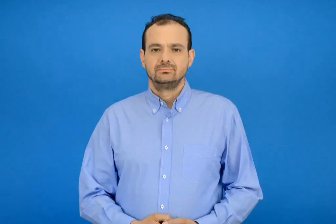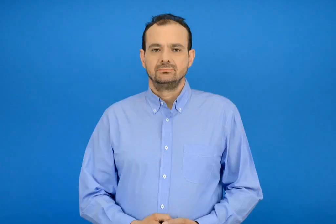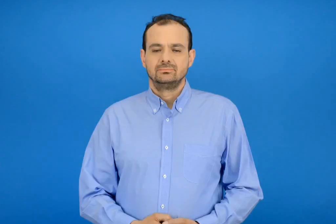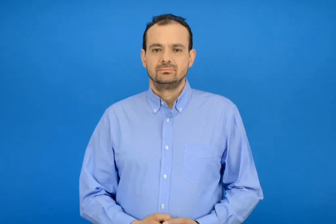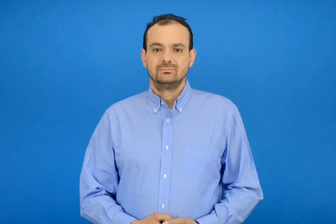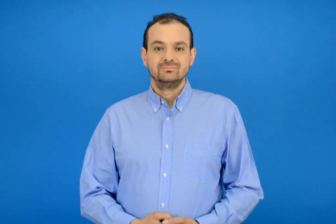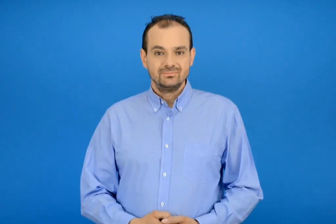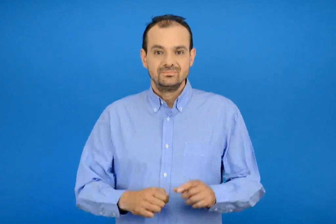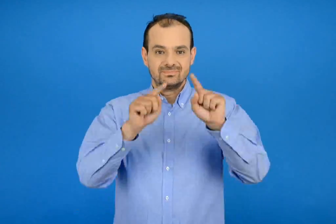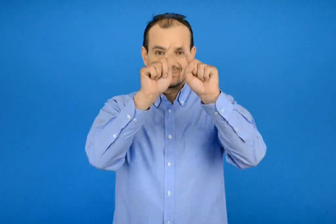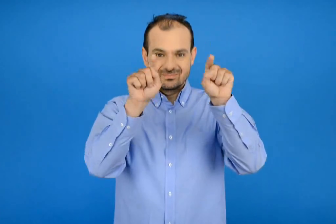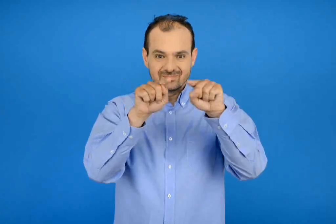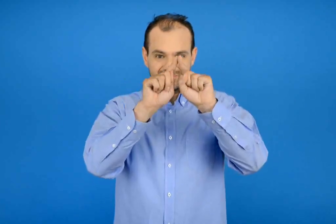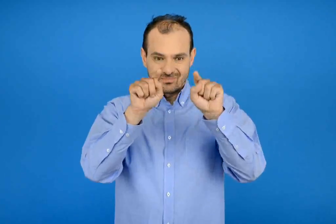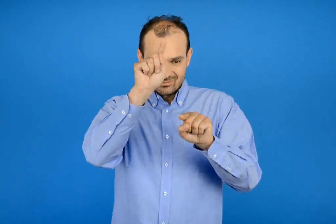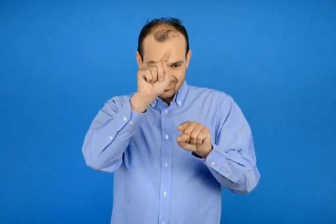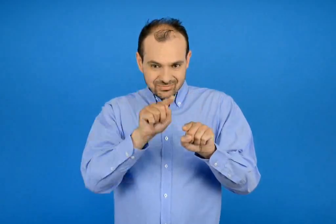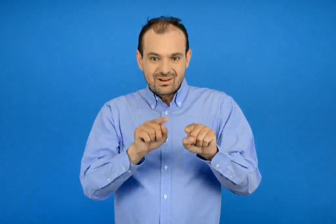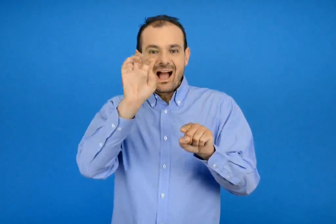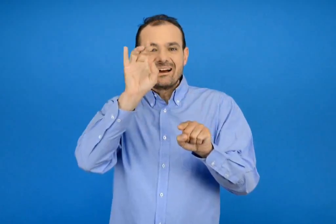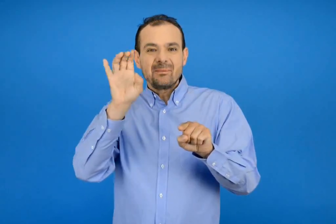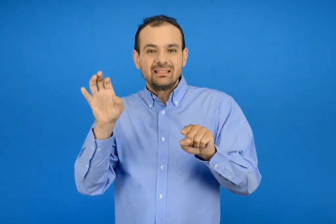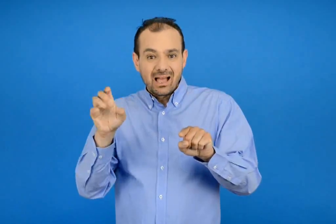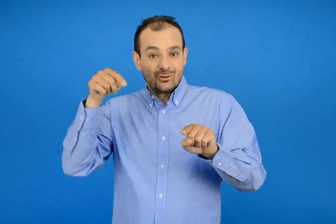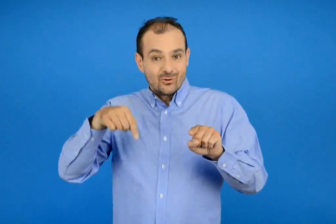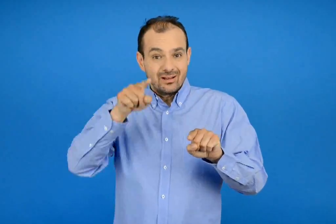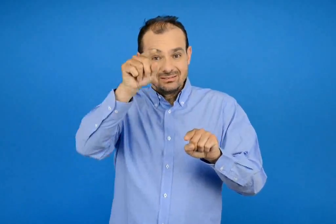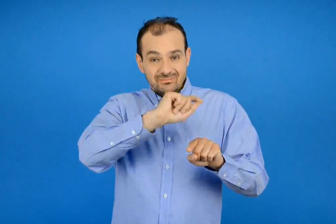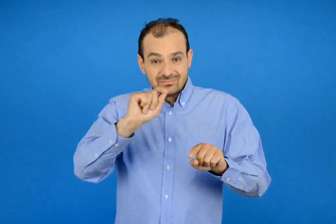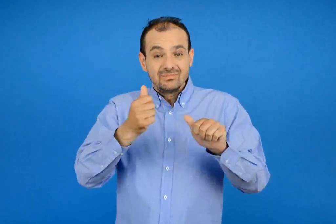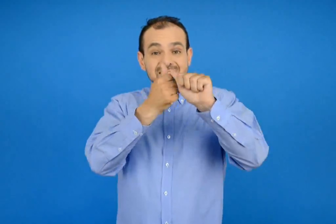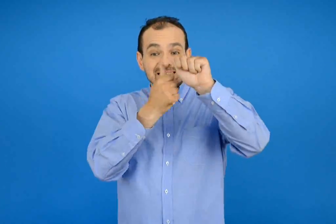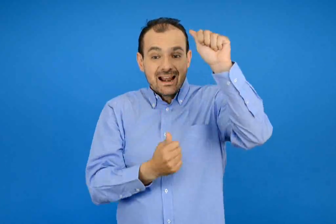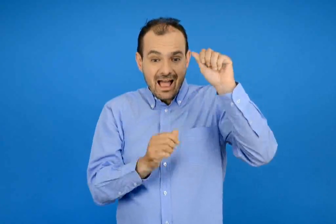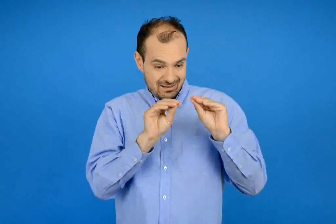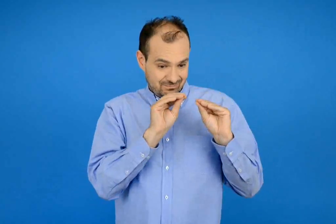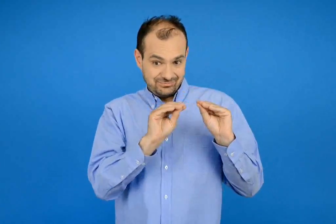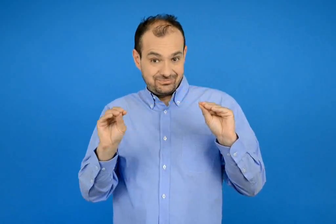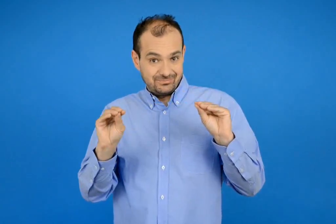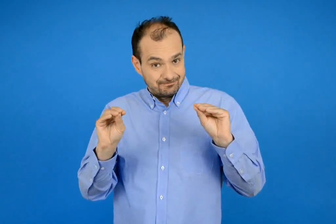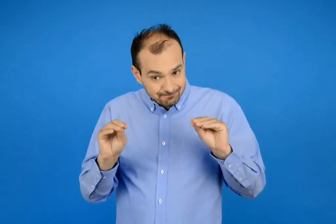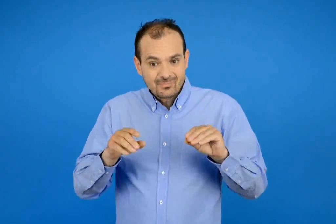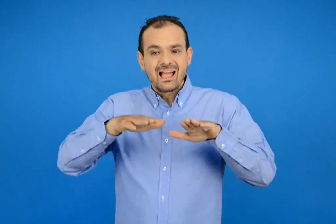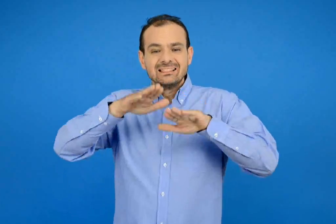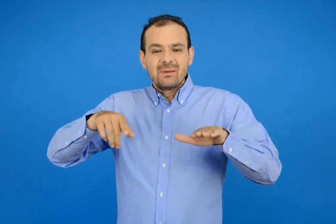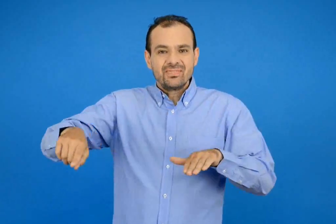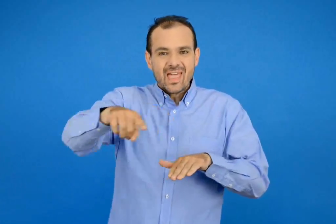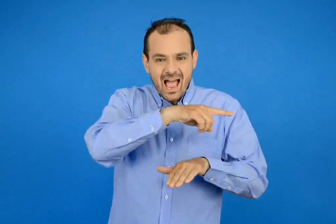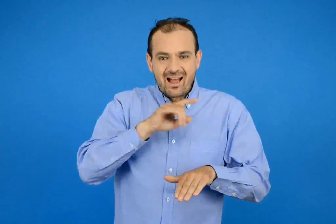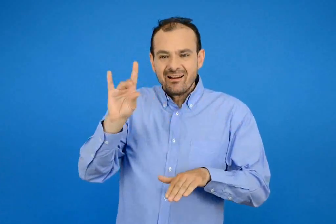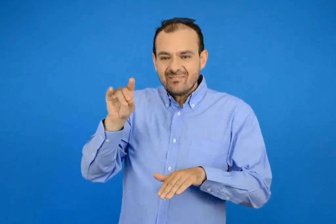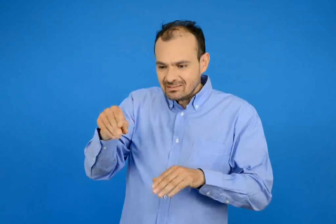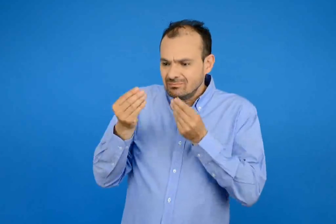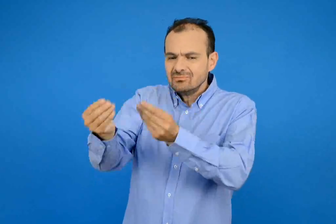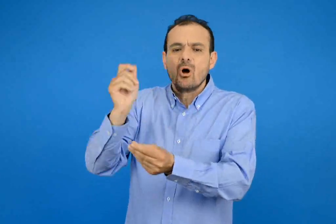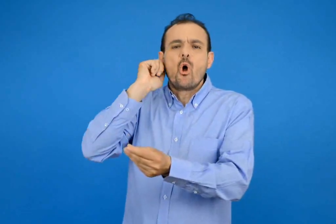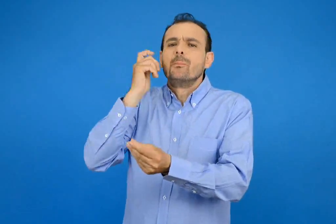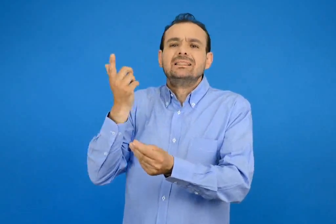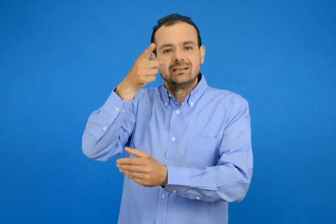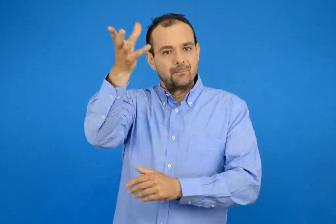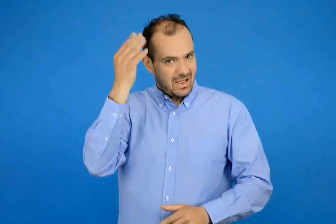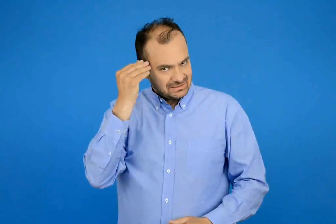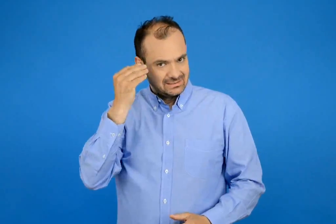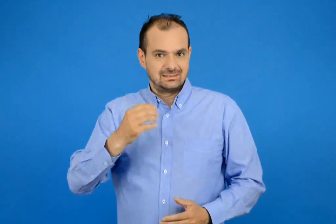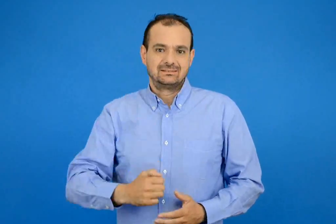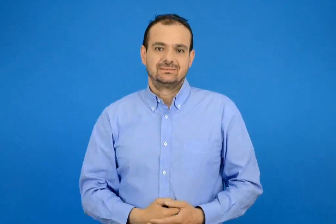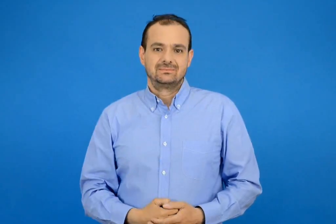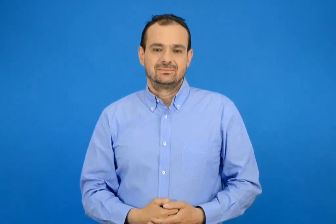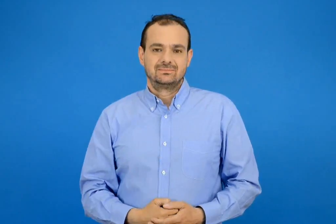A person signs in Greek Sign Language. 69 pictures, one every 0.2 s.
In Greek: γράψε τώρα στη σειρά τα γράμματα που είναι στα κουτάκια θα μάθεις τι όνομα έδωσαν τα παιδιά στο κουτάβι
